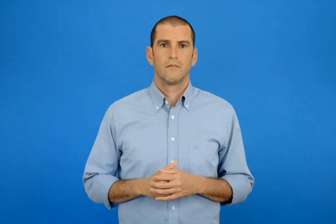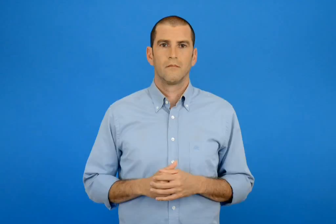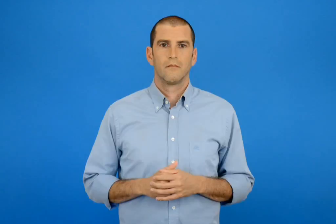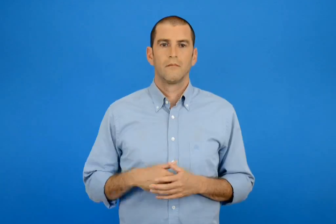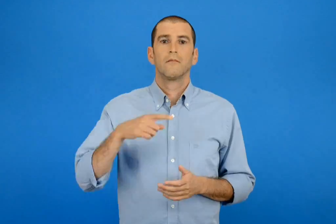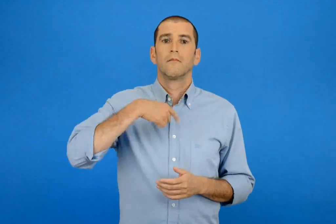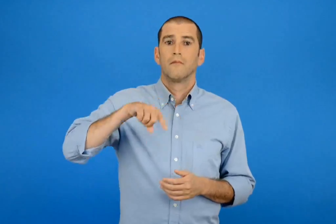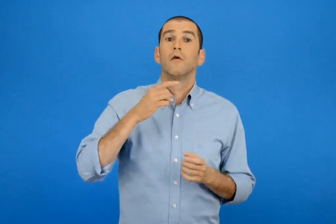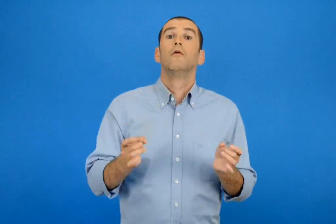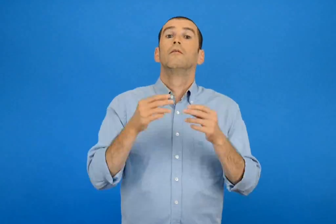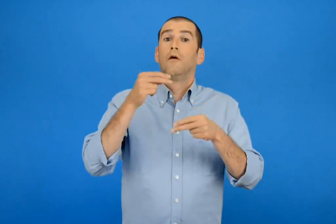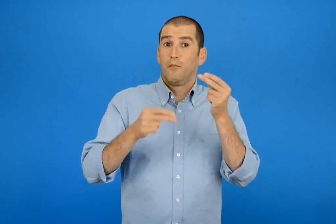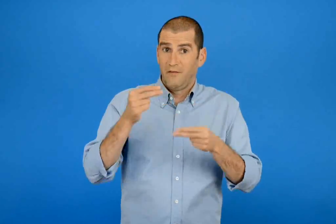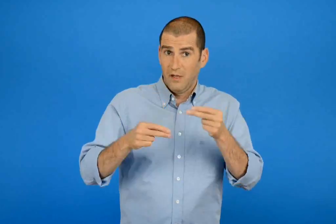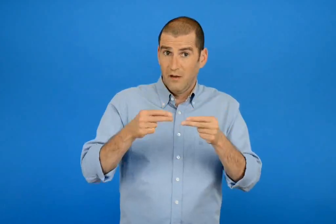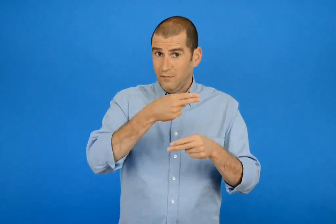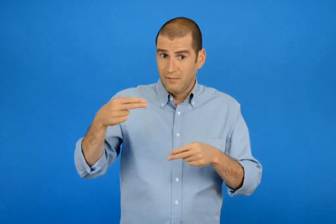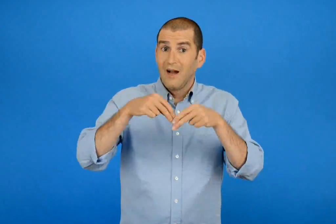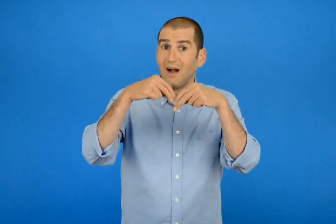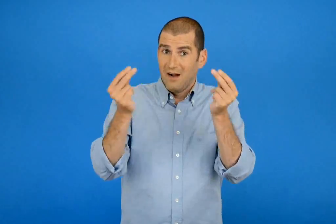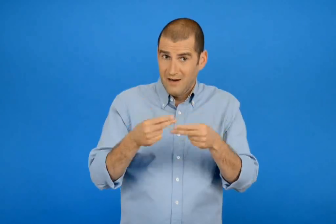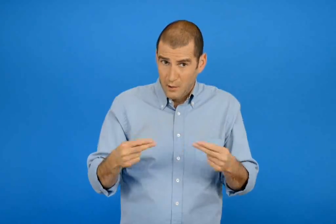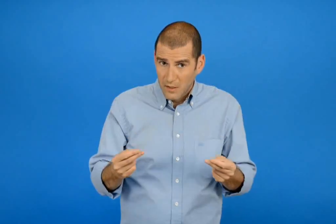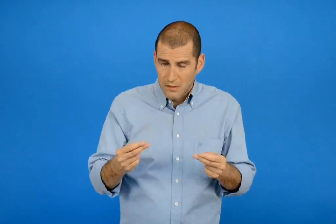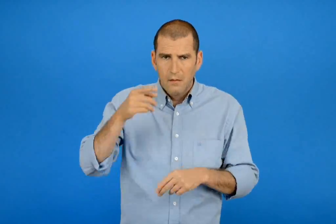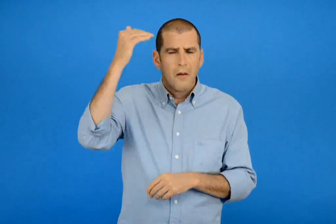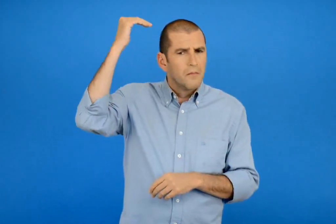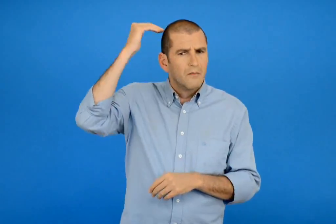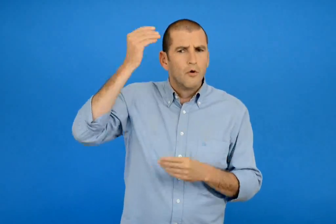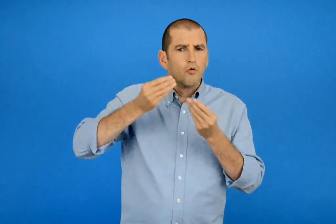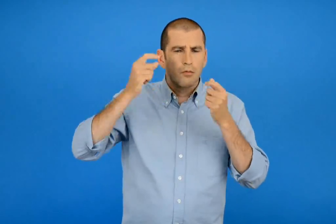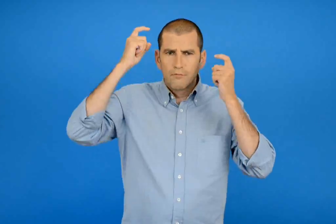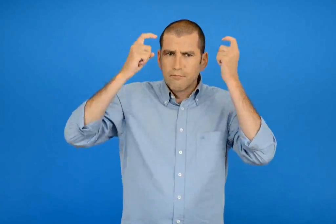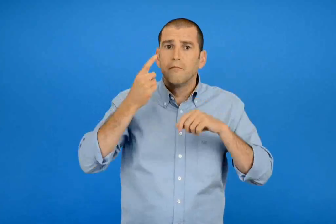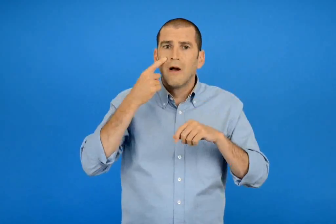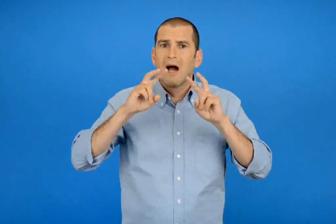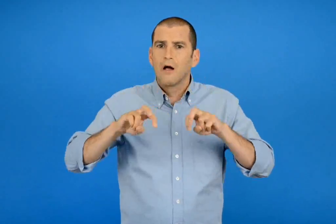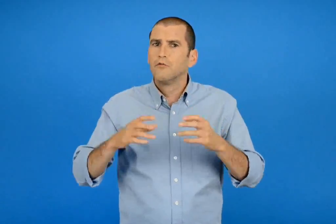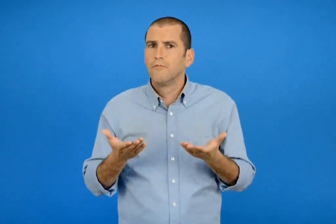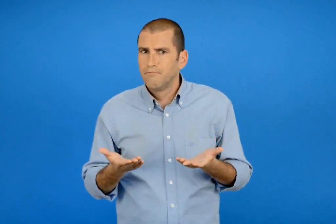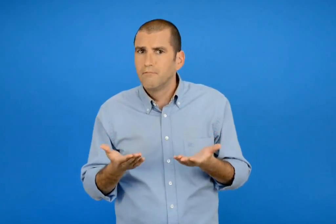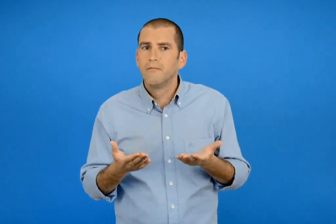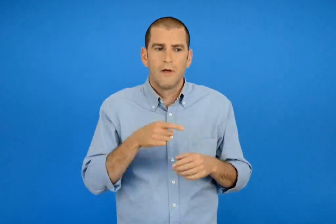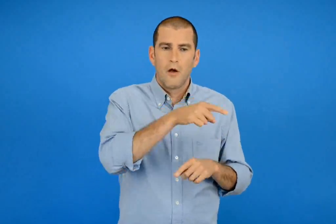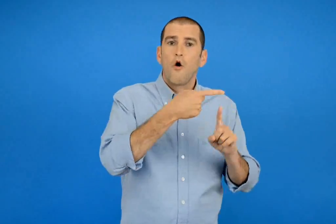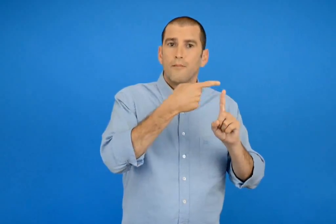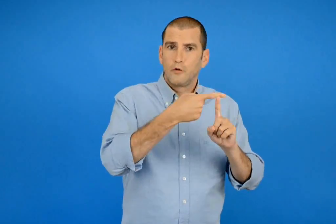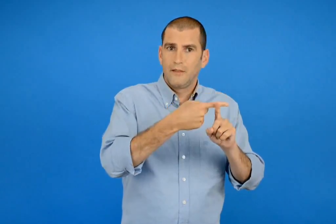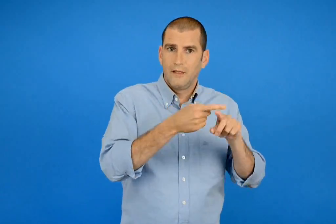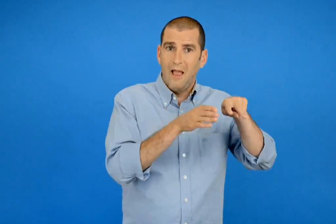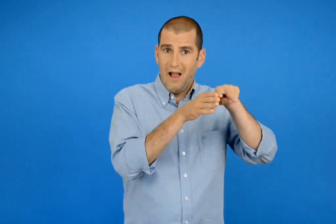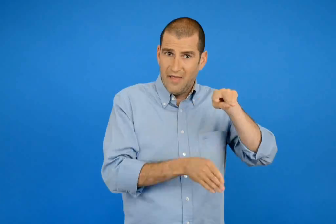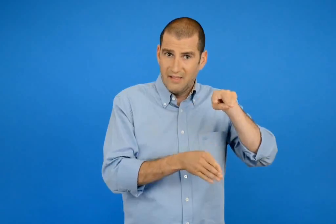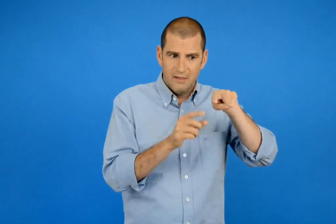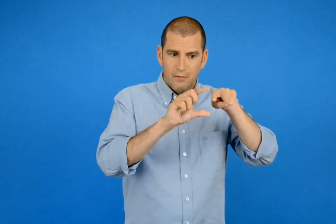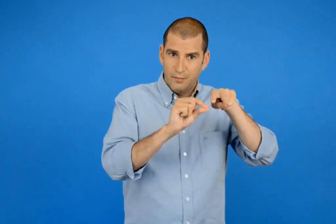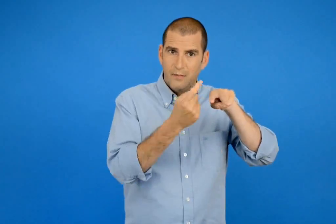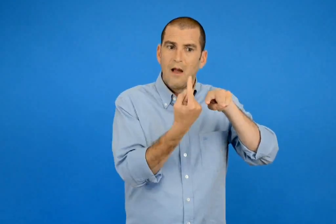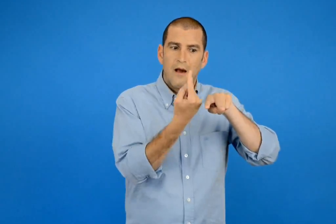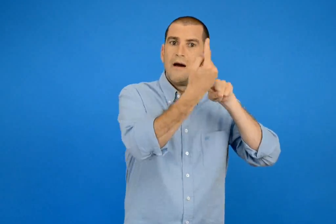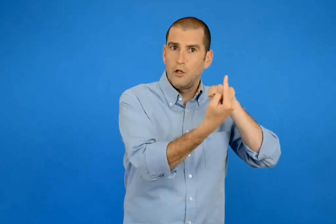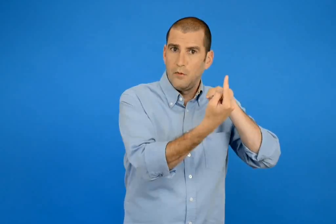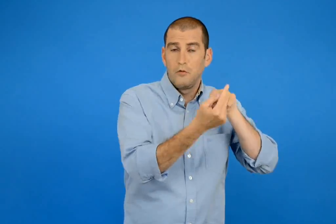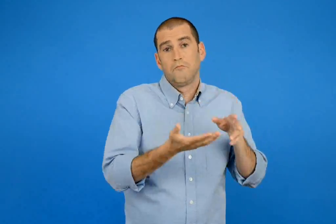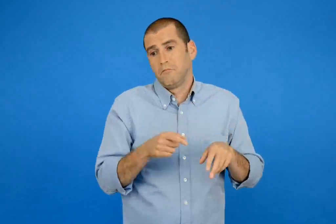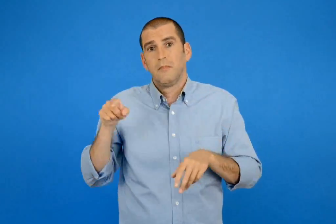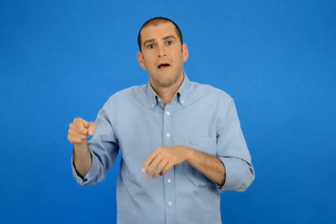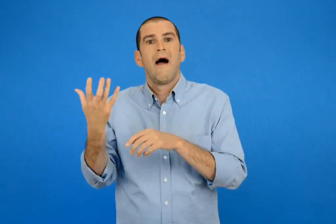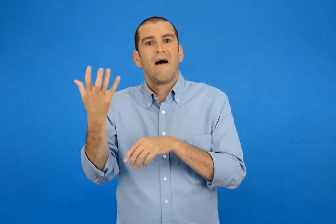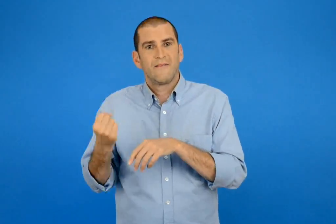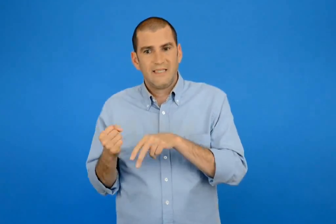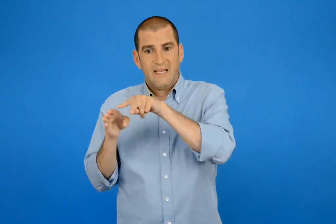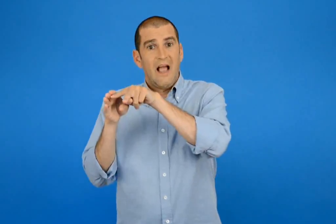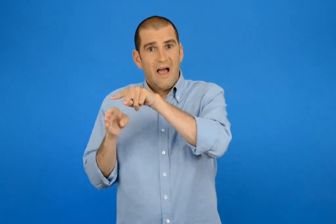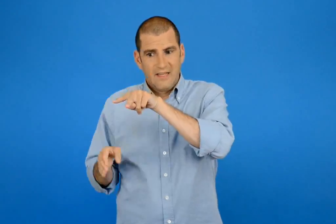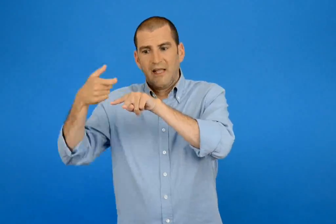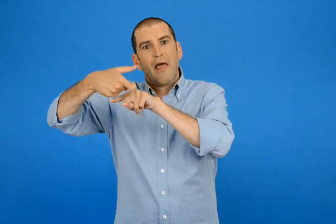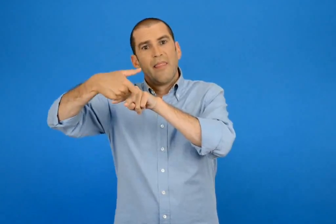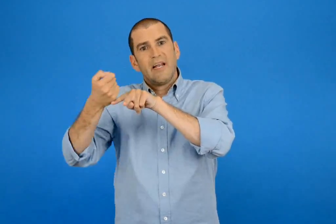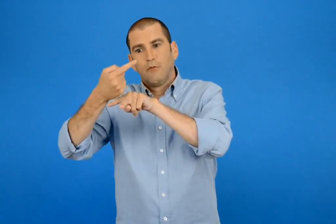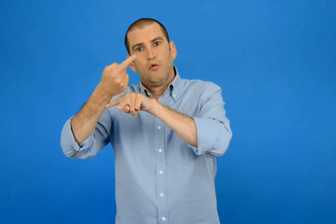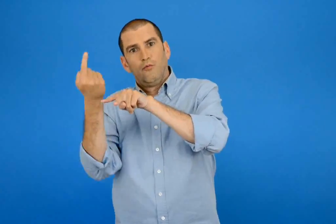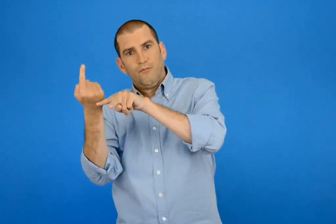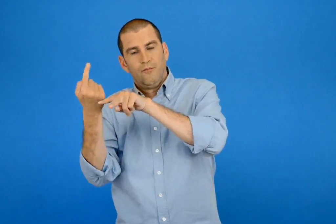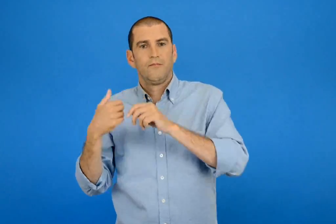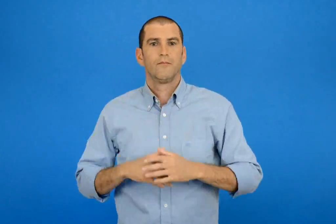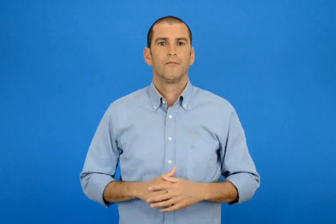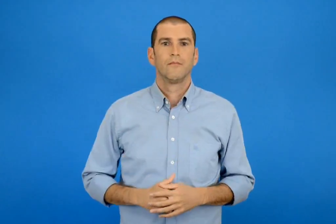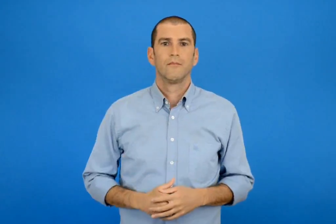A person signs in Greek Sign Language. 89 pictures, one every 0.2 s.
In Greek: να χρησιμοποιούμε την καθετή πρόσθεση με κρατούμενο και την καθετή αφαίρεση με δανεικό για να ελέγχουμε τους υπολογισμούς μας με το νου όταν λύνουμε προβλήματα
